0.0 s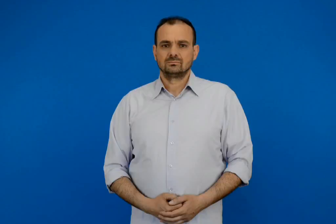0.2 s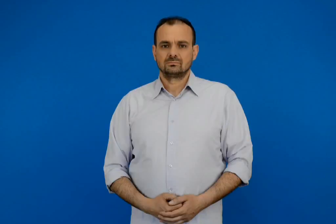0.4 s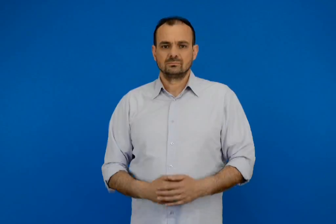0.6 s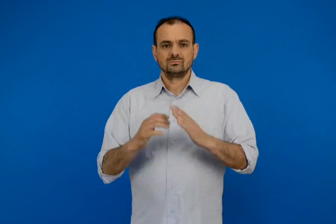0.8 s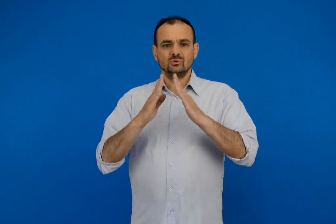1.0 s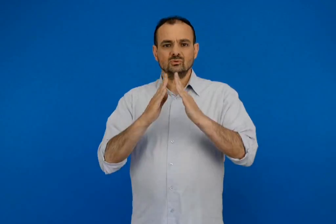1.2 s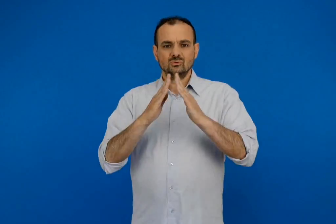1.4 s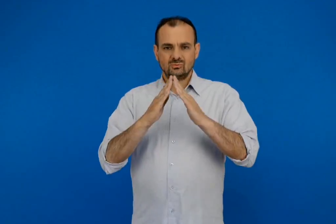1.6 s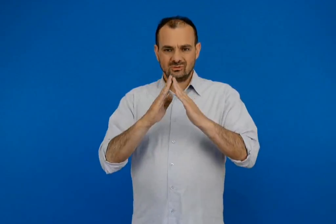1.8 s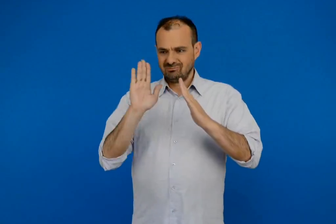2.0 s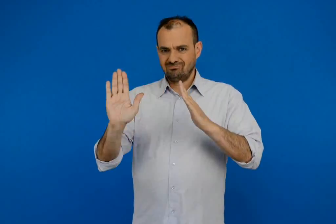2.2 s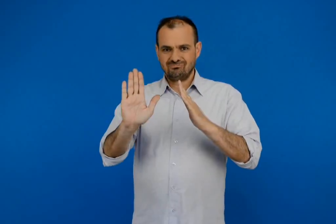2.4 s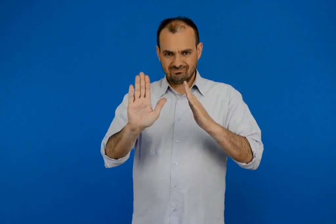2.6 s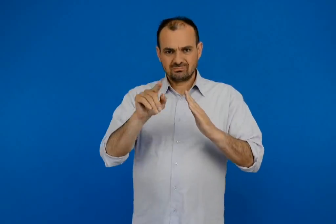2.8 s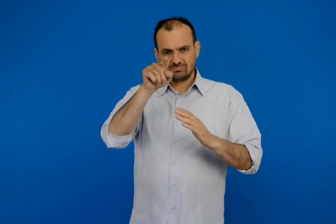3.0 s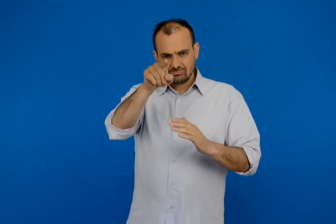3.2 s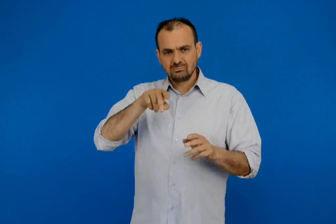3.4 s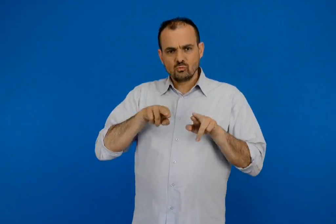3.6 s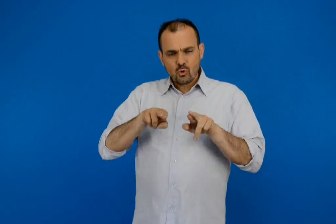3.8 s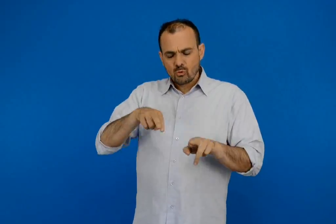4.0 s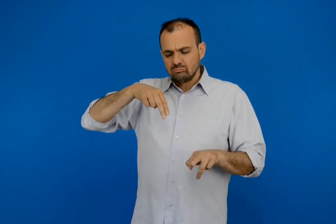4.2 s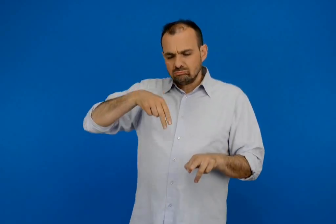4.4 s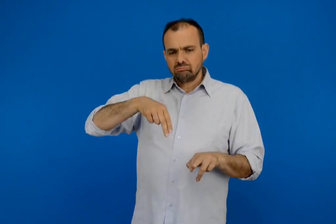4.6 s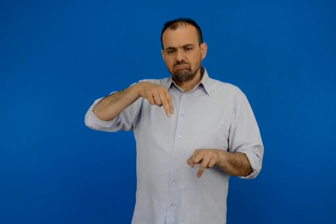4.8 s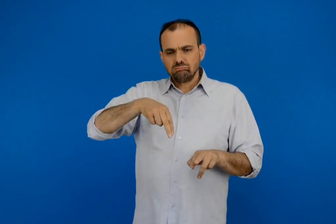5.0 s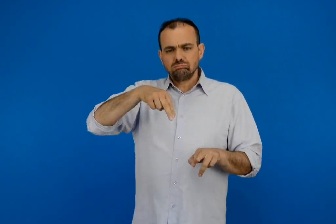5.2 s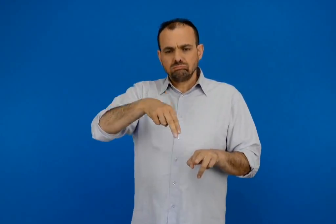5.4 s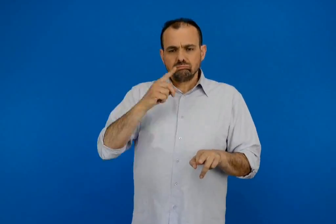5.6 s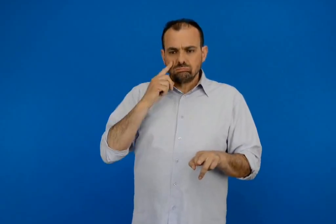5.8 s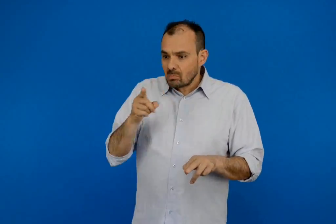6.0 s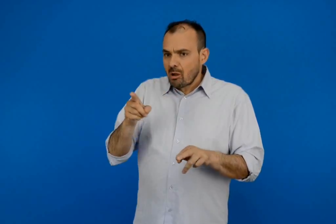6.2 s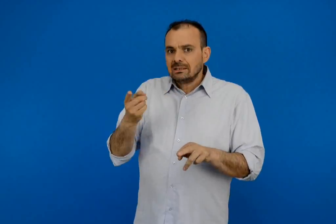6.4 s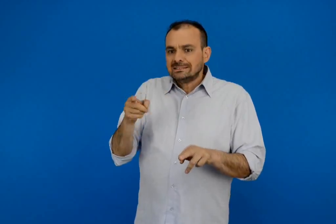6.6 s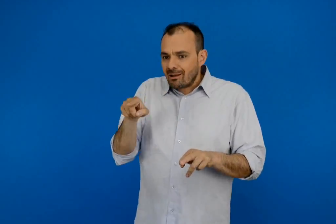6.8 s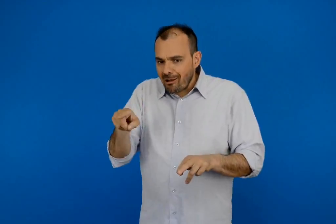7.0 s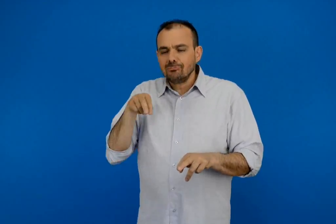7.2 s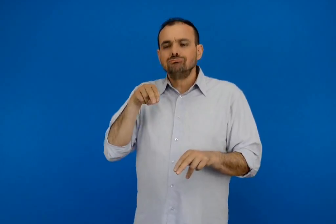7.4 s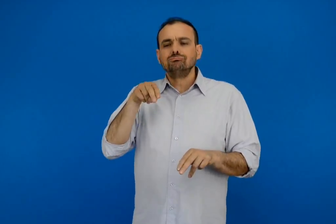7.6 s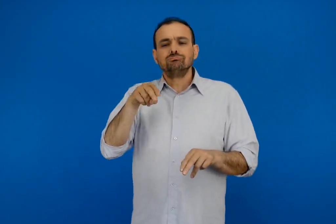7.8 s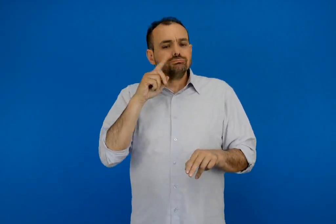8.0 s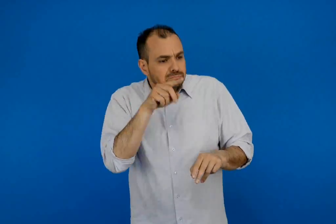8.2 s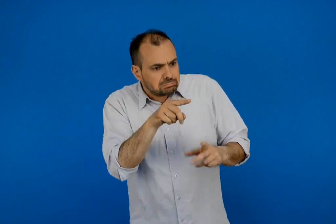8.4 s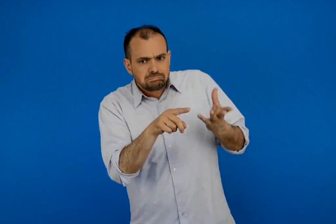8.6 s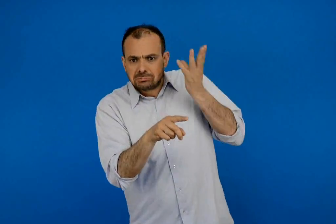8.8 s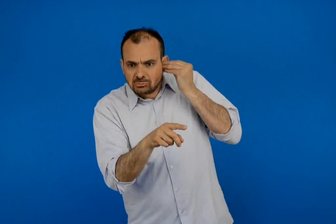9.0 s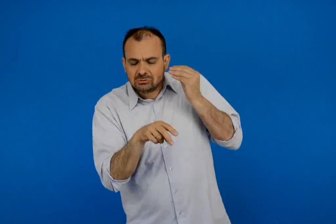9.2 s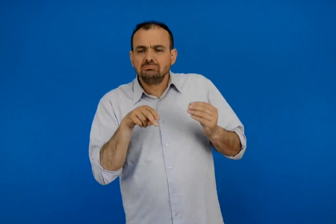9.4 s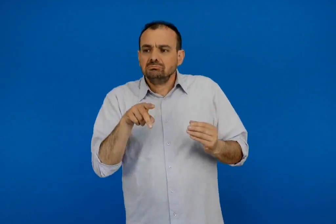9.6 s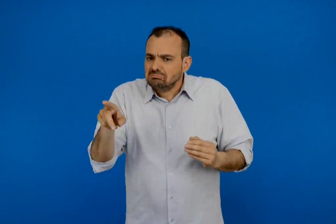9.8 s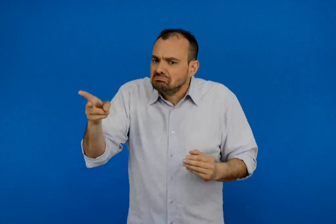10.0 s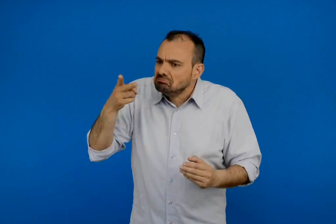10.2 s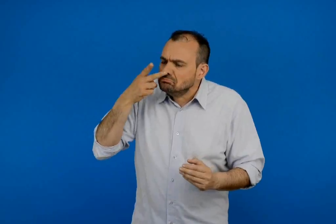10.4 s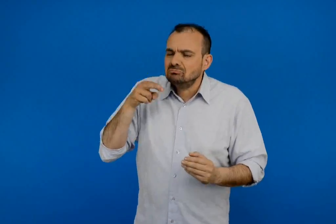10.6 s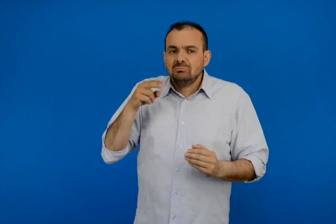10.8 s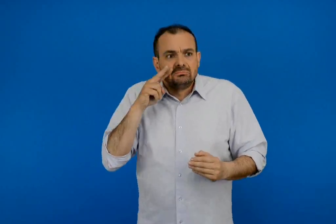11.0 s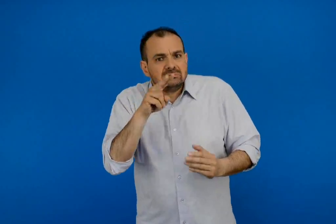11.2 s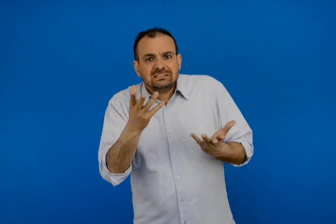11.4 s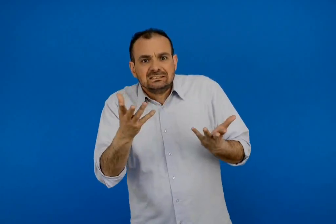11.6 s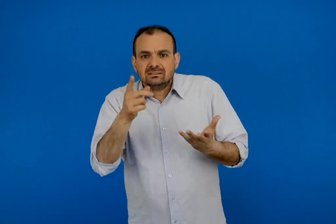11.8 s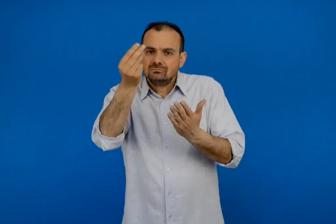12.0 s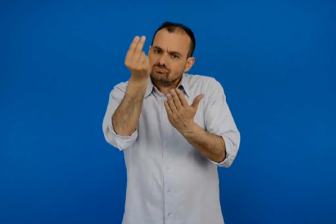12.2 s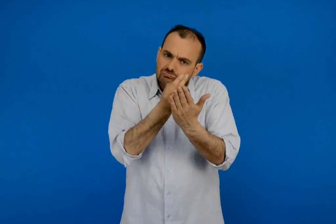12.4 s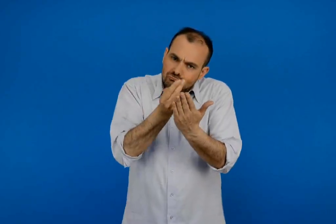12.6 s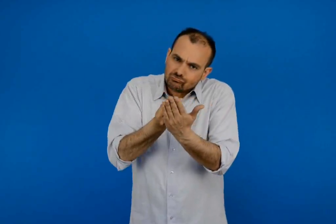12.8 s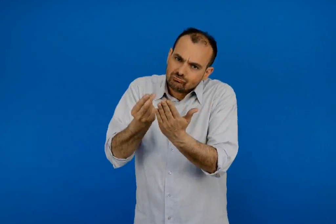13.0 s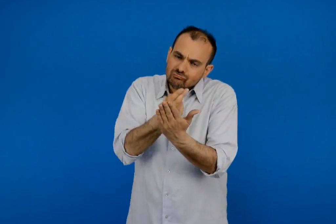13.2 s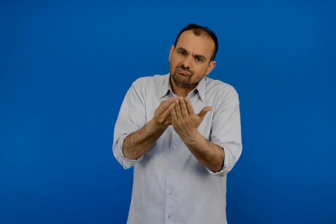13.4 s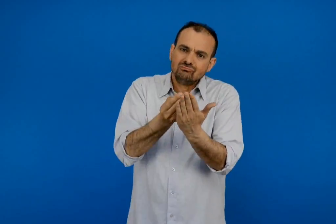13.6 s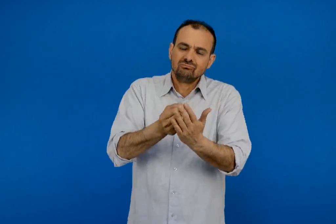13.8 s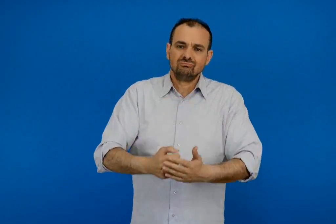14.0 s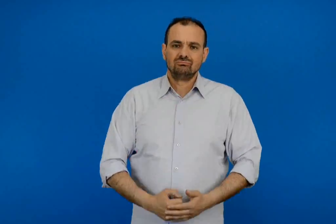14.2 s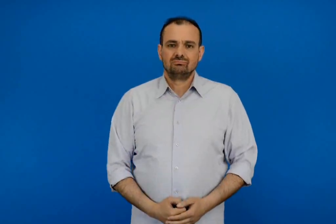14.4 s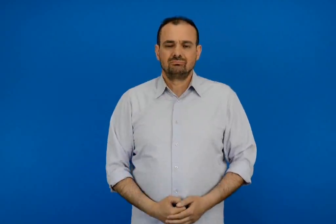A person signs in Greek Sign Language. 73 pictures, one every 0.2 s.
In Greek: ζωγράφισε τι βλέπεις τι μυρίζεις τι ακούς και ποιους συναντάς όταν περπατάς στους δρόμους της γειτονίας σου
